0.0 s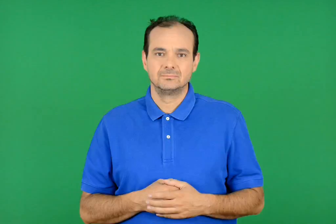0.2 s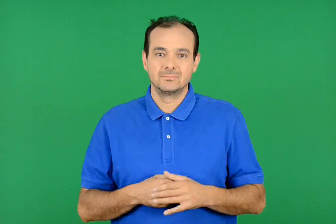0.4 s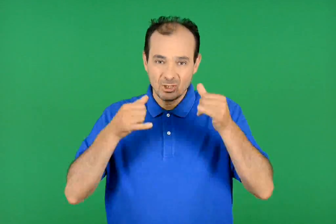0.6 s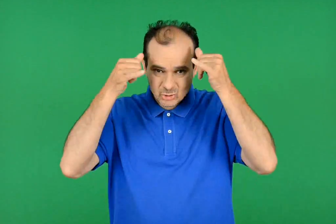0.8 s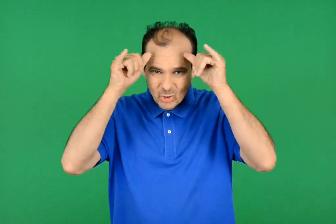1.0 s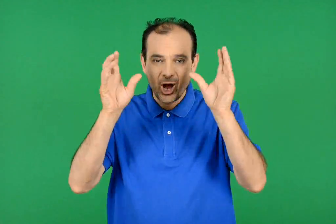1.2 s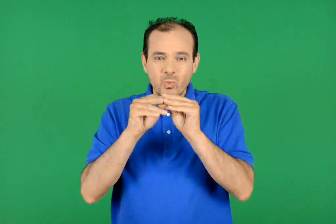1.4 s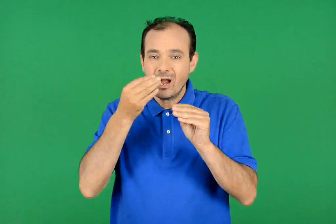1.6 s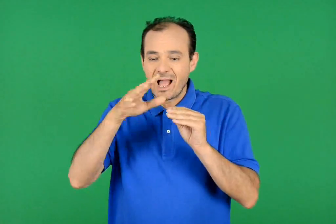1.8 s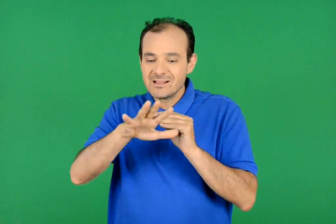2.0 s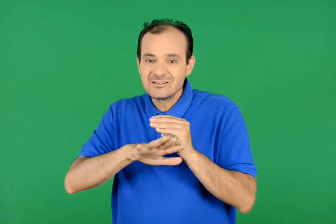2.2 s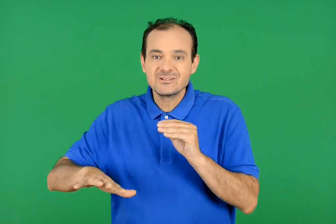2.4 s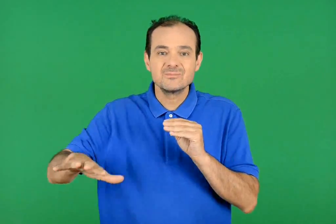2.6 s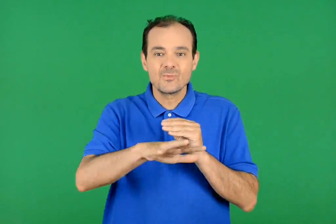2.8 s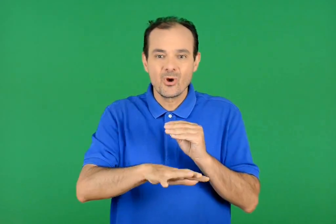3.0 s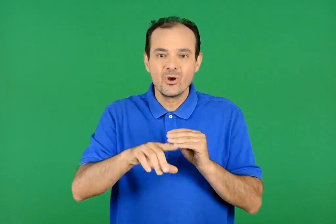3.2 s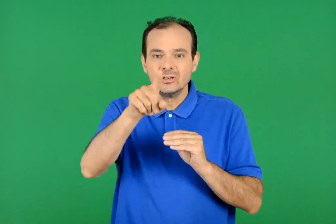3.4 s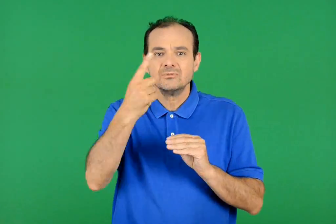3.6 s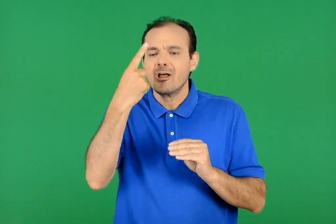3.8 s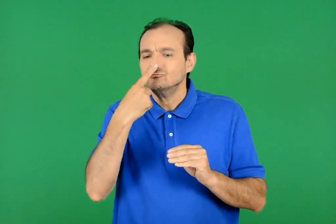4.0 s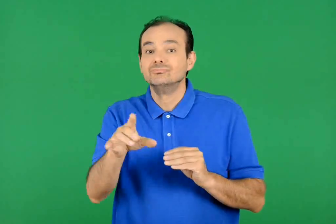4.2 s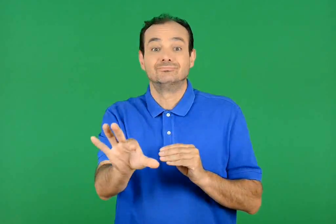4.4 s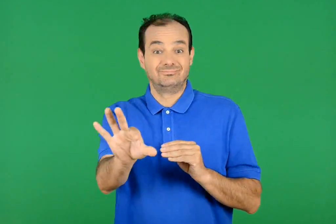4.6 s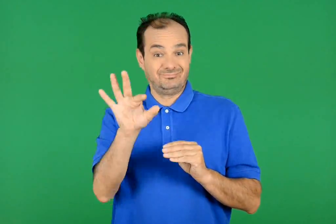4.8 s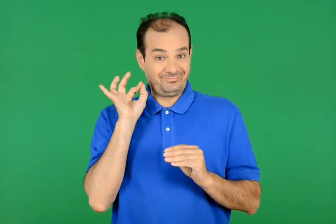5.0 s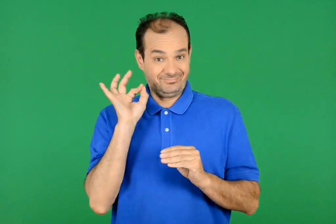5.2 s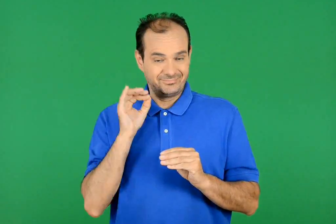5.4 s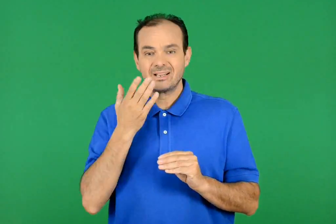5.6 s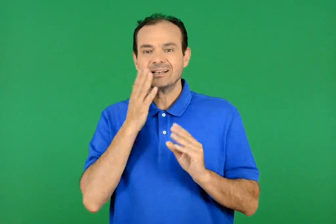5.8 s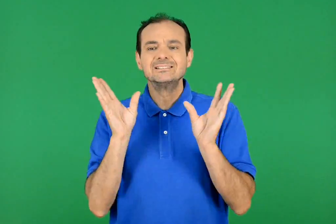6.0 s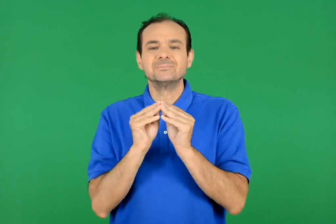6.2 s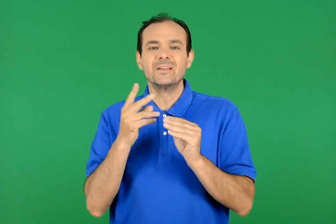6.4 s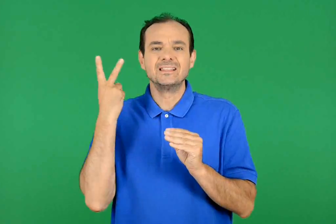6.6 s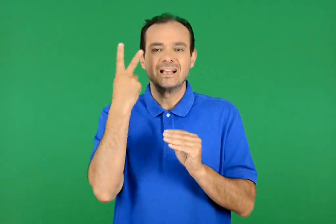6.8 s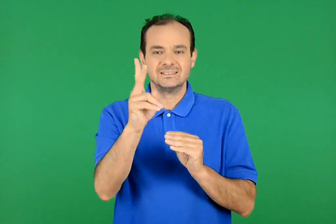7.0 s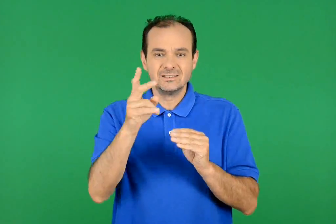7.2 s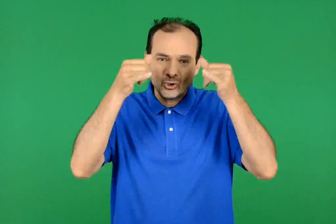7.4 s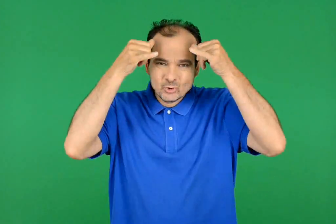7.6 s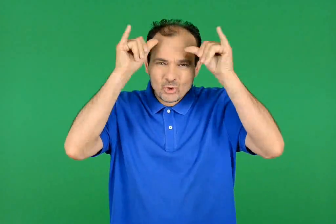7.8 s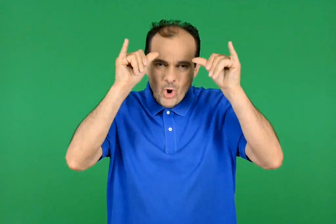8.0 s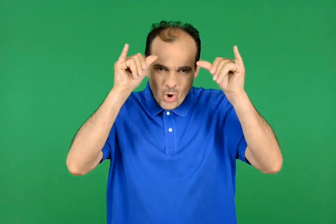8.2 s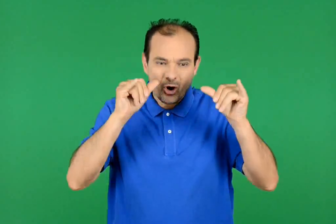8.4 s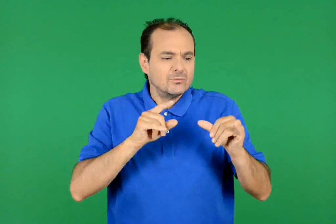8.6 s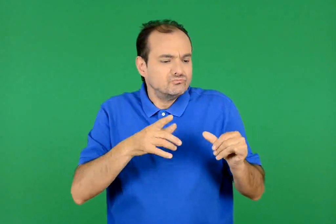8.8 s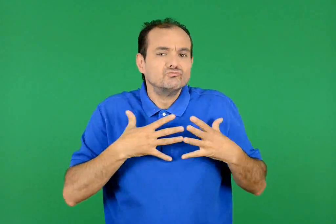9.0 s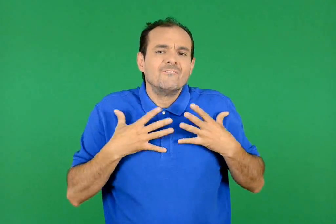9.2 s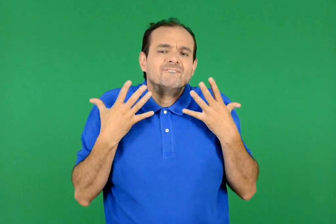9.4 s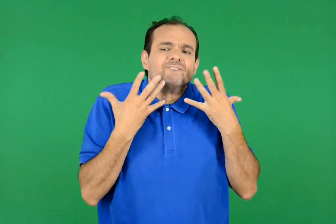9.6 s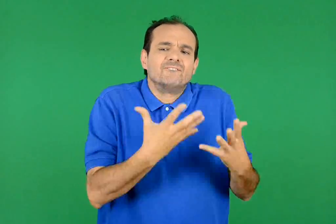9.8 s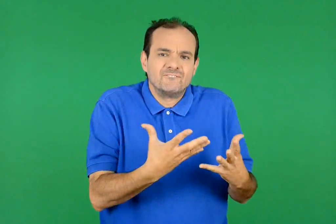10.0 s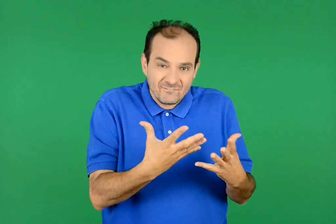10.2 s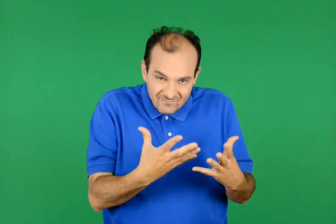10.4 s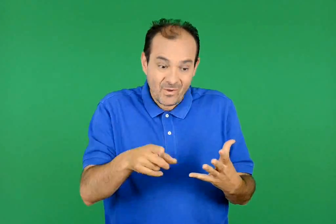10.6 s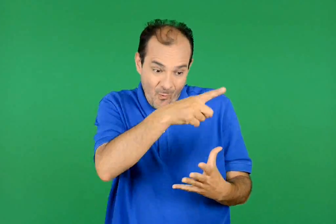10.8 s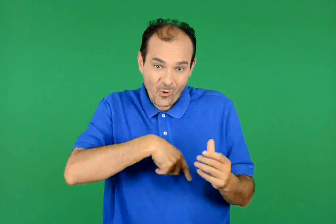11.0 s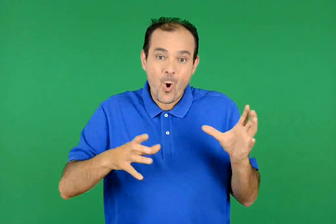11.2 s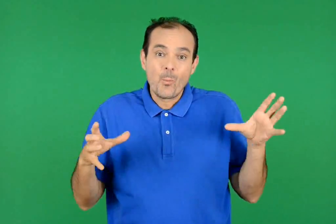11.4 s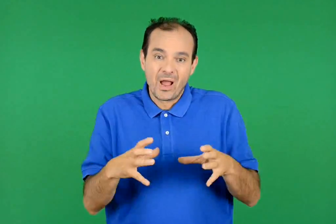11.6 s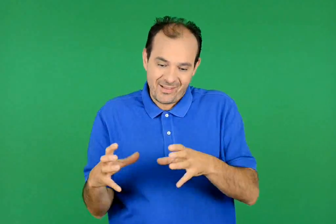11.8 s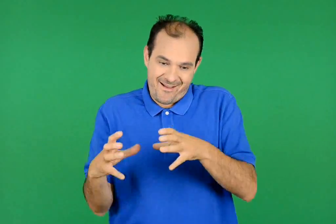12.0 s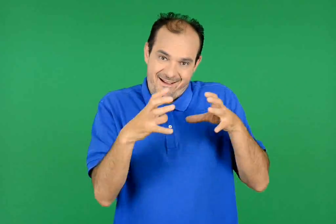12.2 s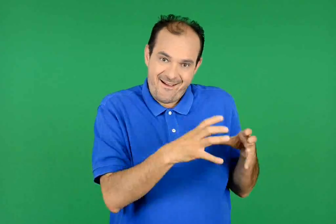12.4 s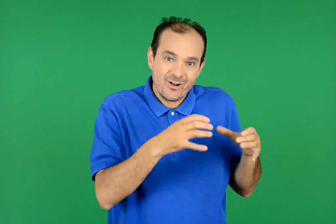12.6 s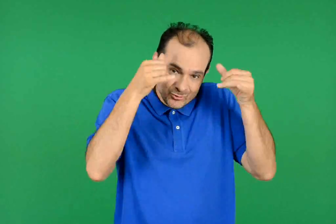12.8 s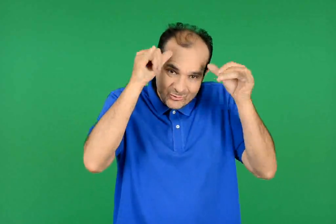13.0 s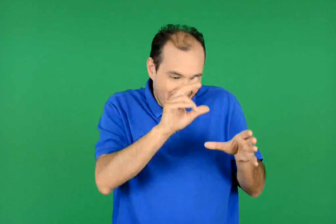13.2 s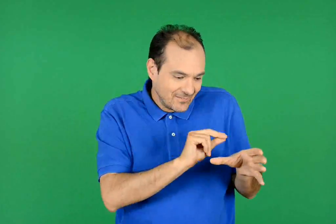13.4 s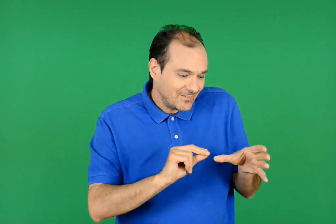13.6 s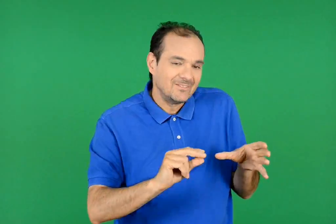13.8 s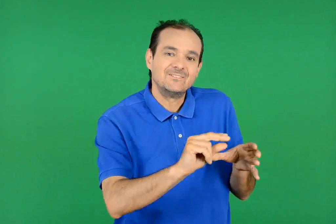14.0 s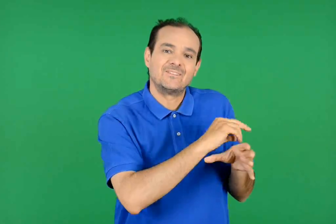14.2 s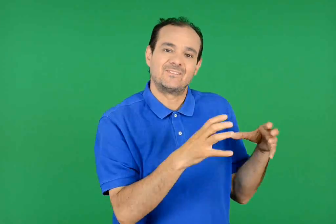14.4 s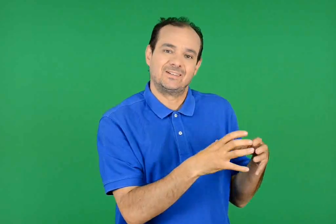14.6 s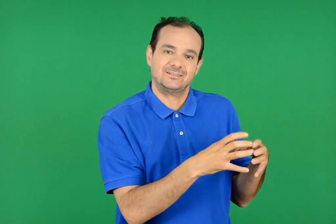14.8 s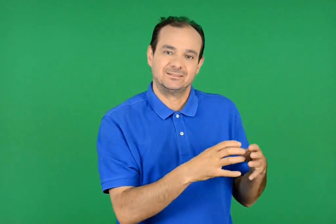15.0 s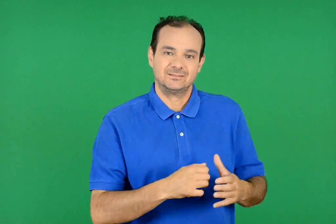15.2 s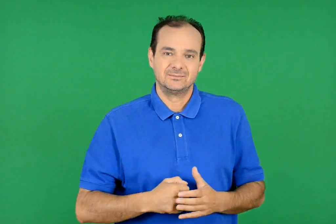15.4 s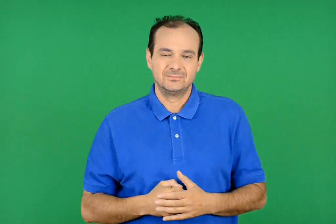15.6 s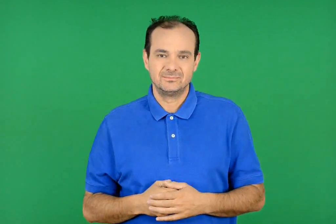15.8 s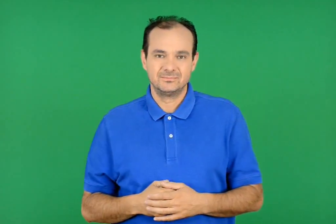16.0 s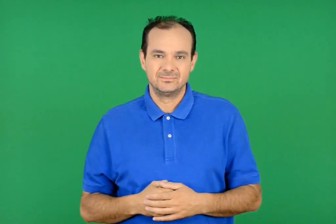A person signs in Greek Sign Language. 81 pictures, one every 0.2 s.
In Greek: διάλεξε ένα από τα ζώα του κήπου . με τους συμμαθητές σου που συμπαθούν το ίδιο ζώο φτιάξε μια ομάδα
